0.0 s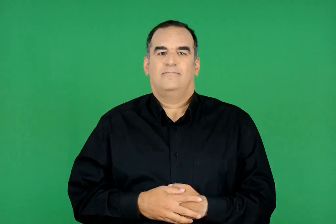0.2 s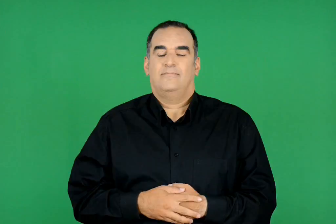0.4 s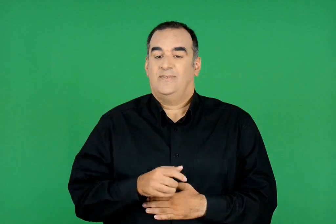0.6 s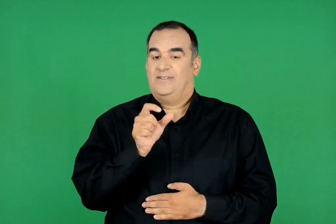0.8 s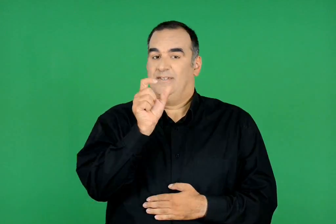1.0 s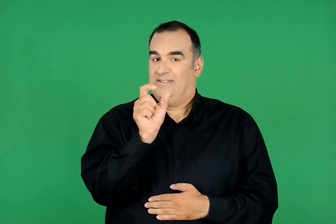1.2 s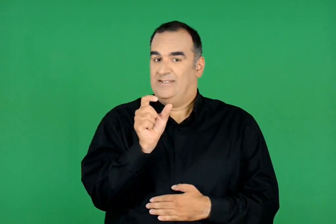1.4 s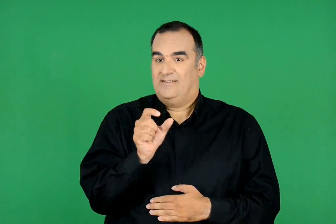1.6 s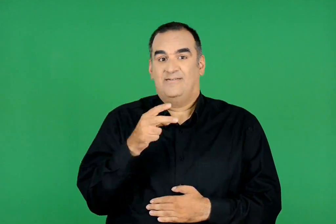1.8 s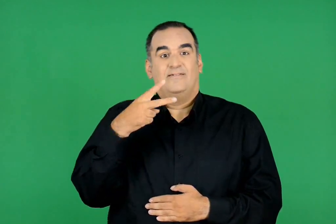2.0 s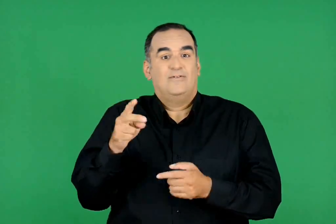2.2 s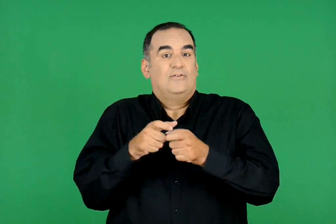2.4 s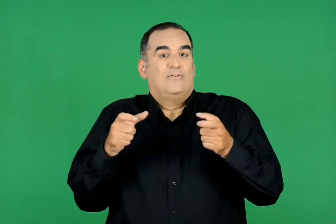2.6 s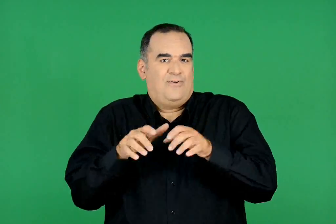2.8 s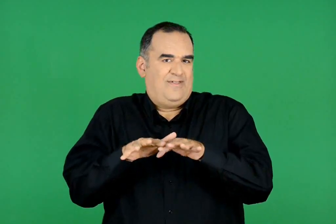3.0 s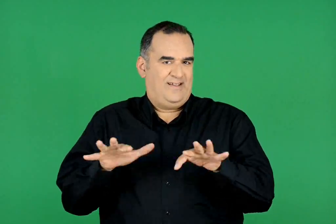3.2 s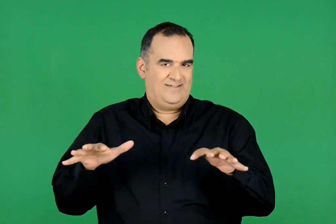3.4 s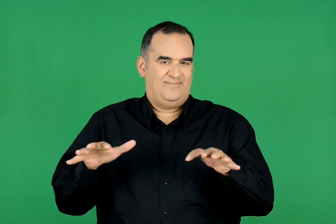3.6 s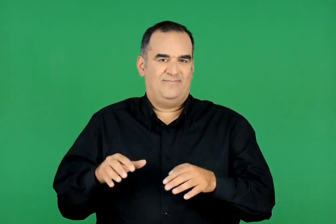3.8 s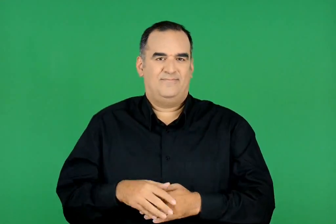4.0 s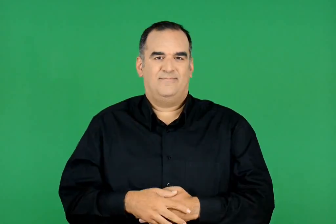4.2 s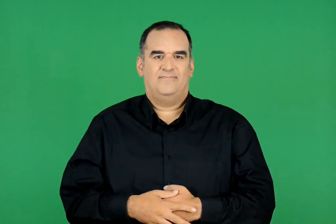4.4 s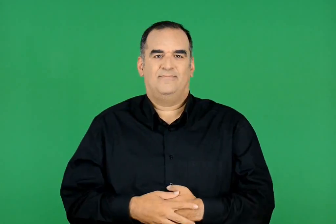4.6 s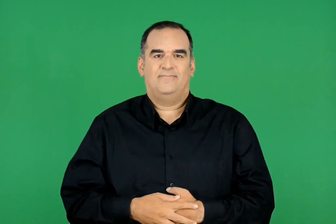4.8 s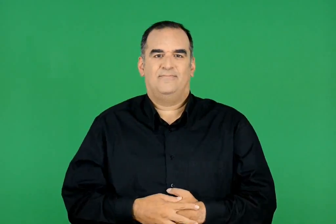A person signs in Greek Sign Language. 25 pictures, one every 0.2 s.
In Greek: λέξεις του θαλασσινού σχολείου
